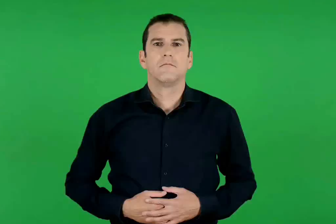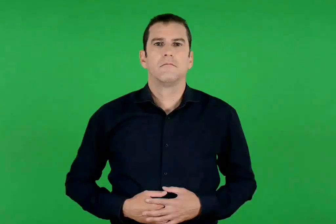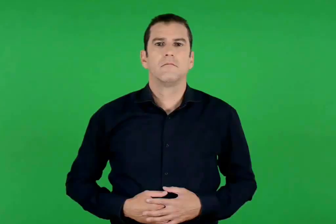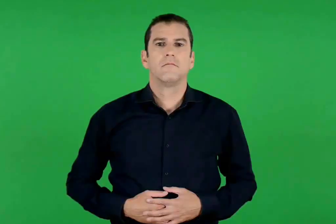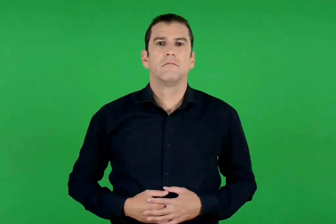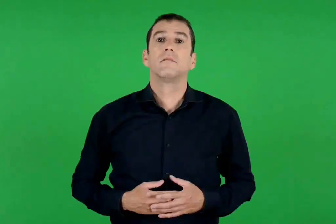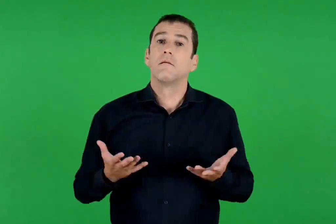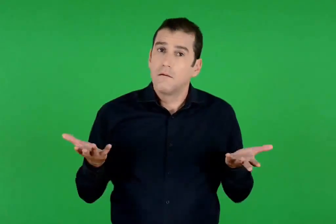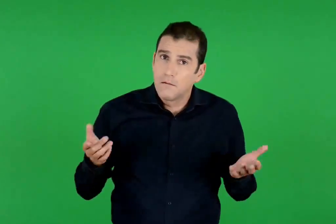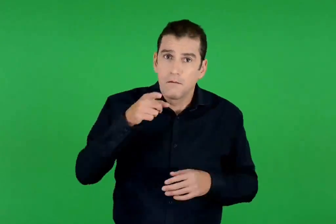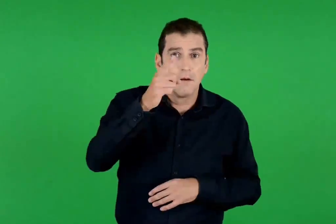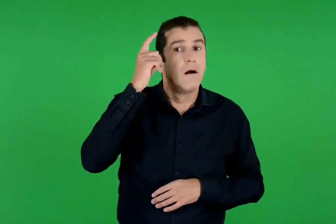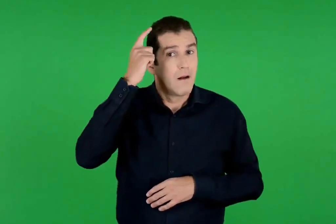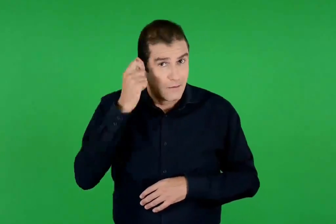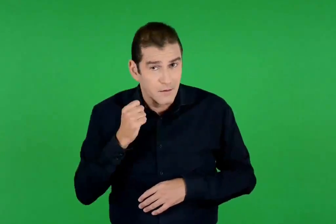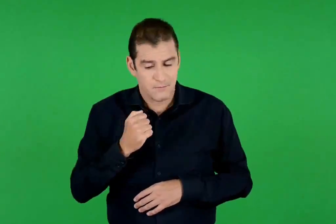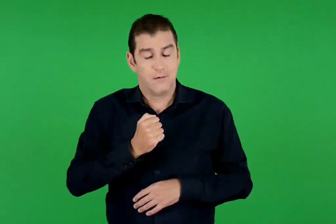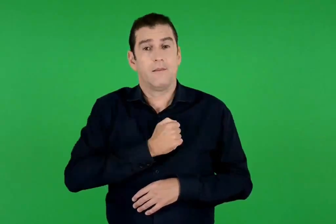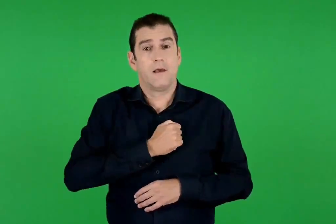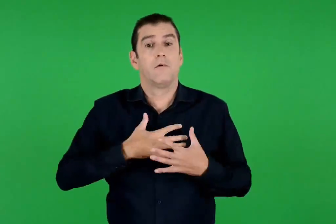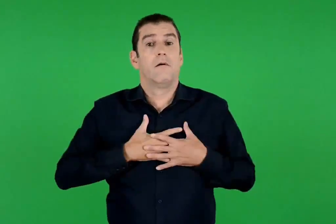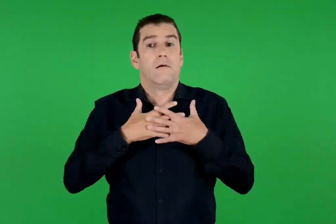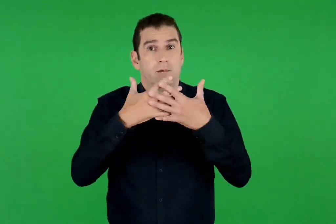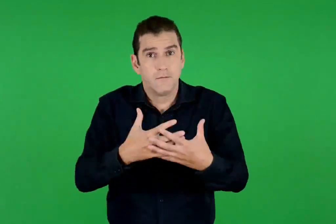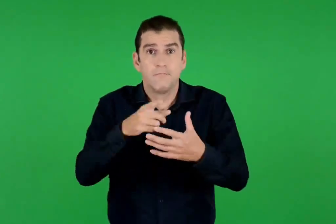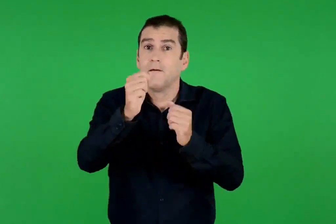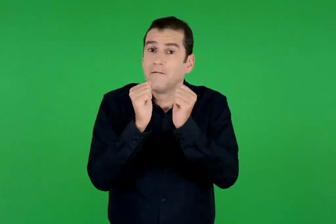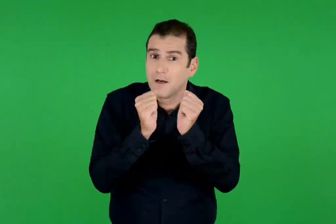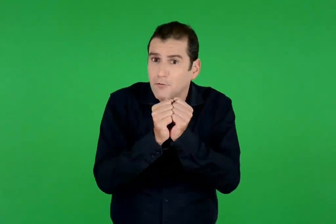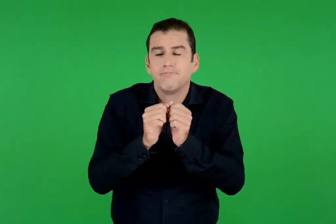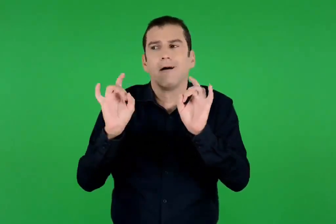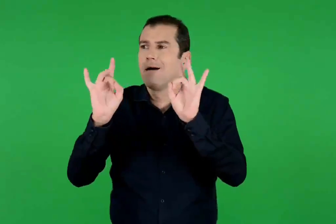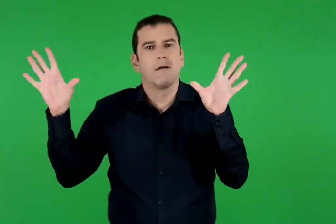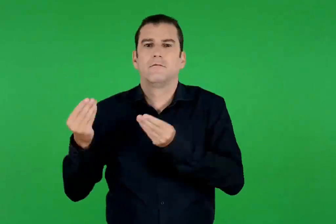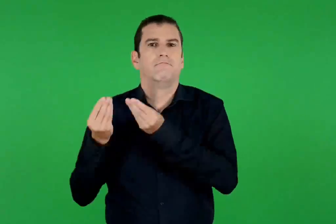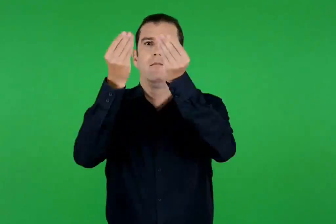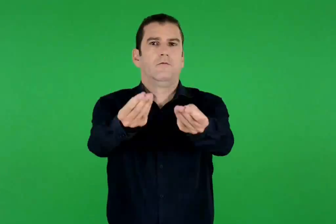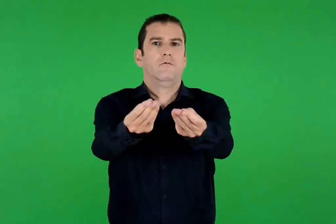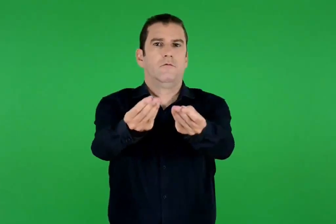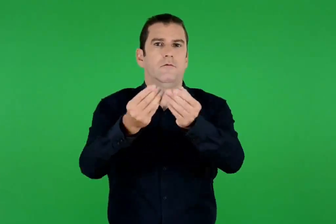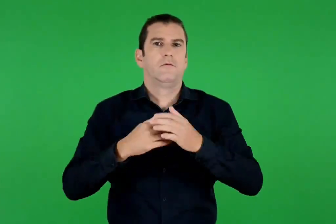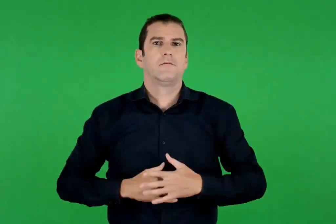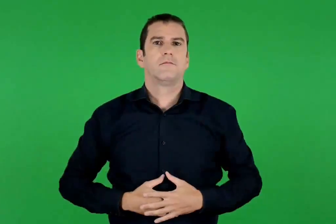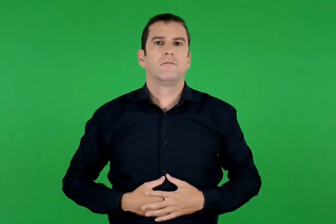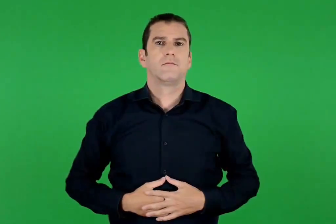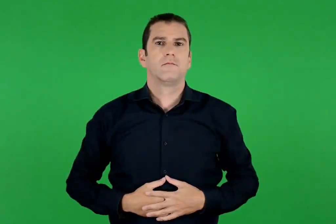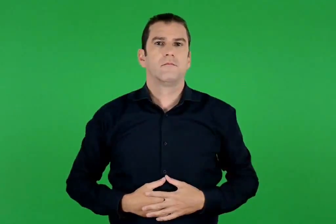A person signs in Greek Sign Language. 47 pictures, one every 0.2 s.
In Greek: αλλά να ξέρεις τη δικιά μου αγάπη , δε θα στη δώσει φιλαράκο κανείς
